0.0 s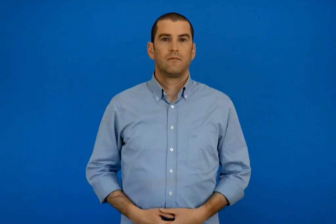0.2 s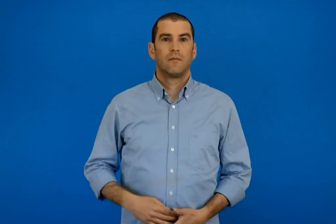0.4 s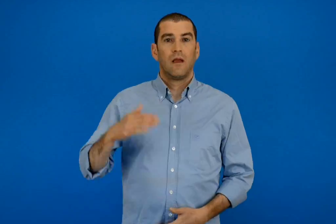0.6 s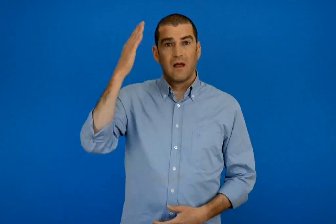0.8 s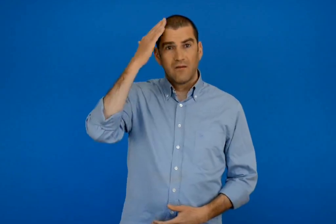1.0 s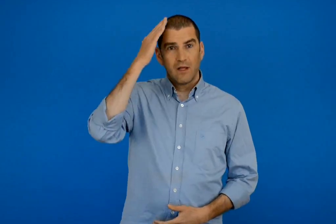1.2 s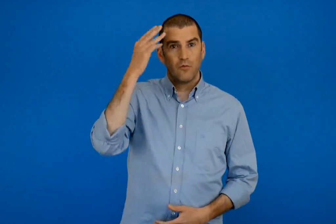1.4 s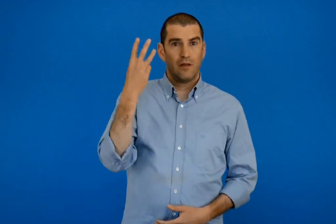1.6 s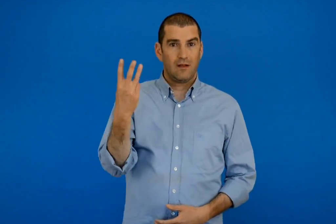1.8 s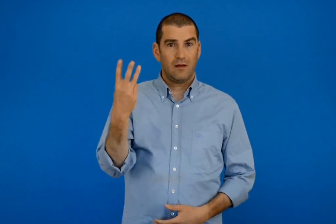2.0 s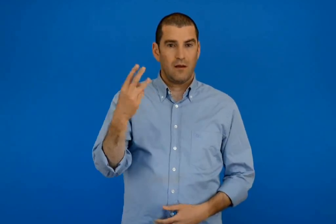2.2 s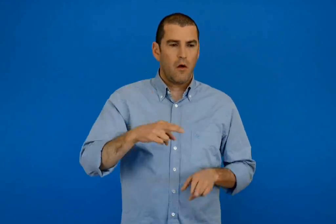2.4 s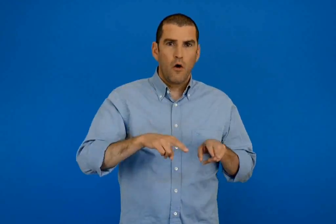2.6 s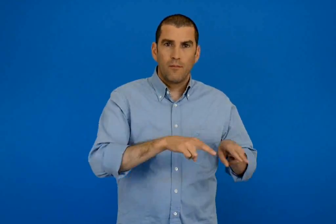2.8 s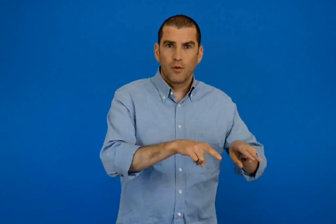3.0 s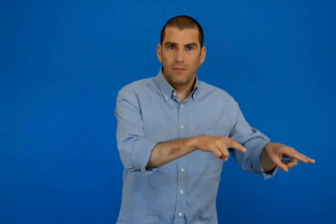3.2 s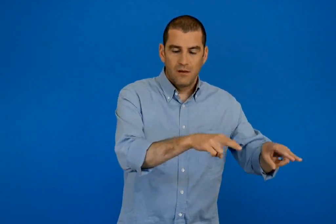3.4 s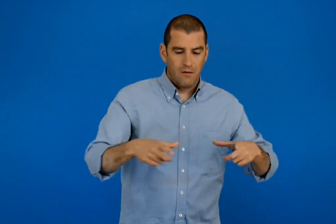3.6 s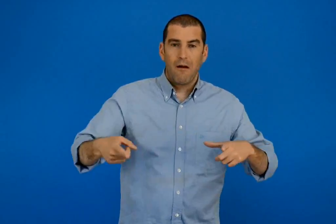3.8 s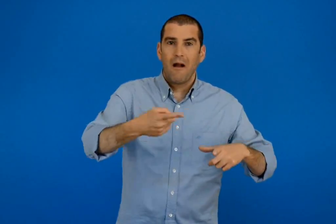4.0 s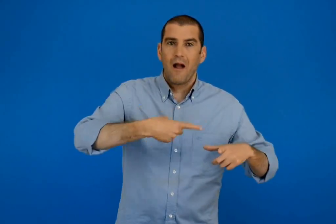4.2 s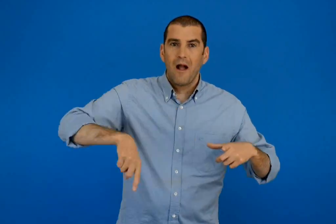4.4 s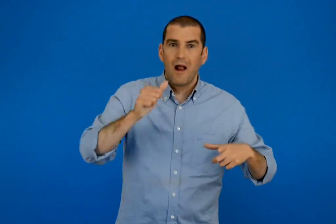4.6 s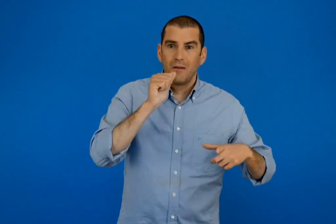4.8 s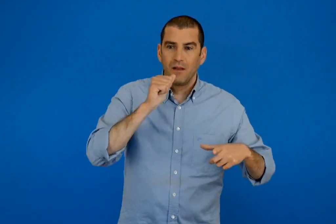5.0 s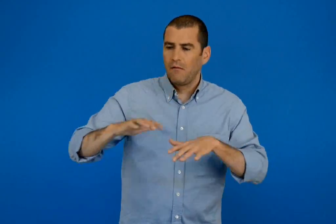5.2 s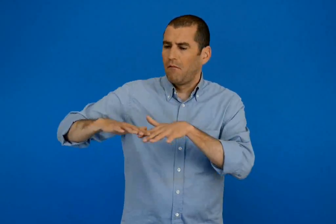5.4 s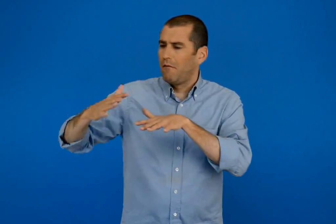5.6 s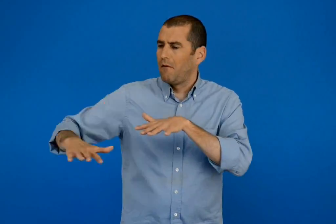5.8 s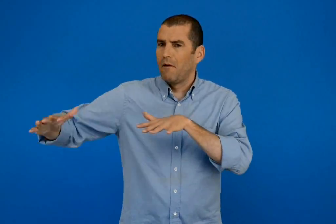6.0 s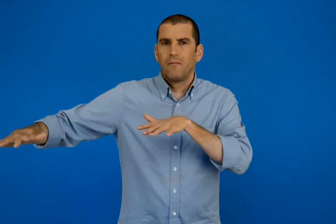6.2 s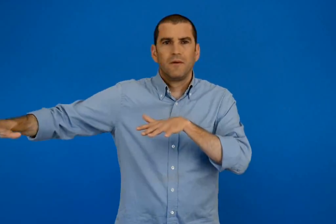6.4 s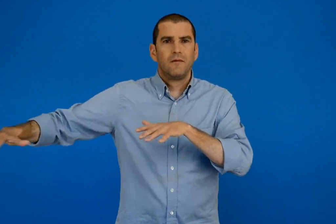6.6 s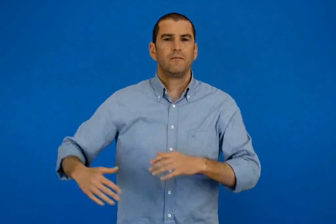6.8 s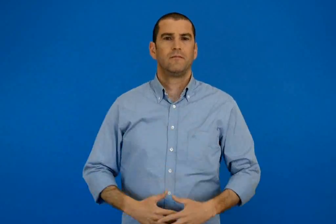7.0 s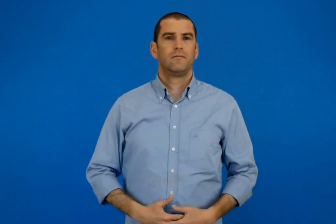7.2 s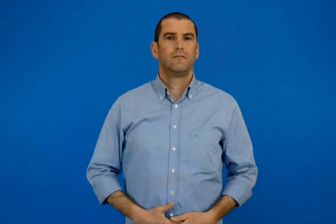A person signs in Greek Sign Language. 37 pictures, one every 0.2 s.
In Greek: κεφάλαιο 3 ποταμιά λίμνες κάμποι
